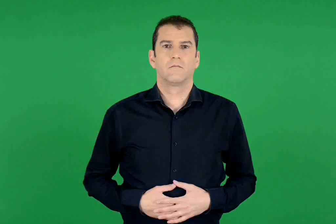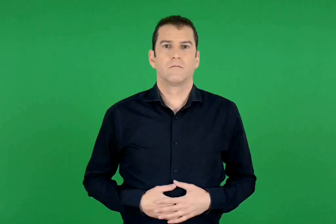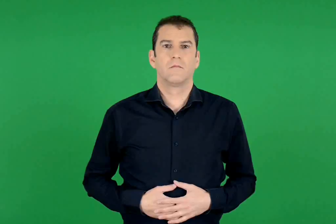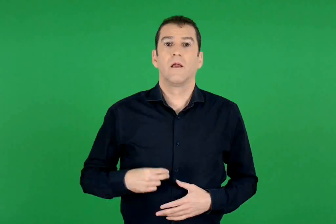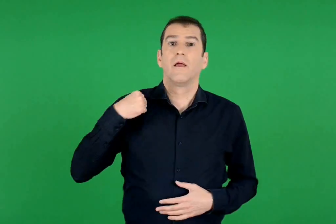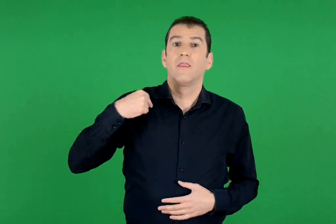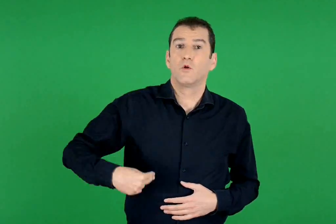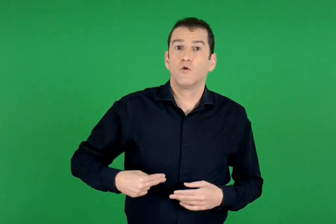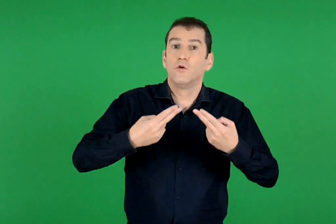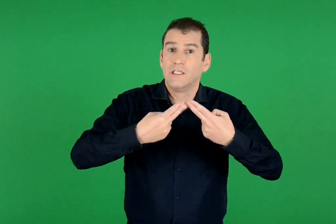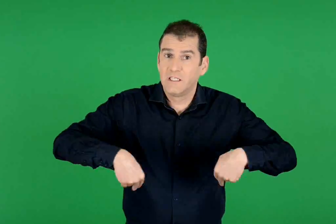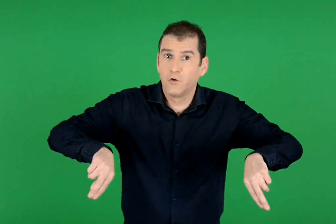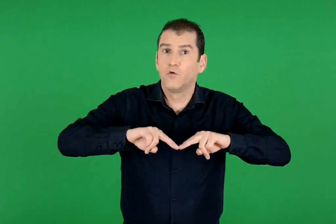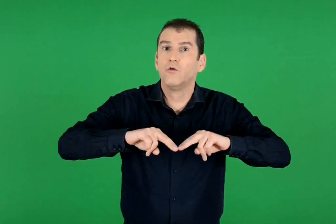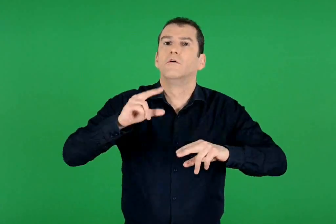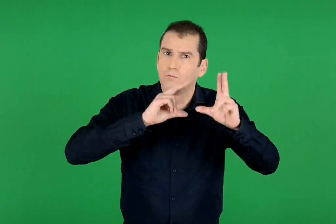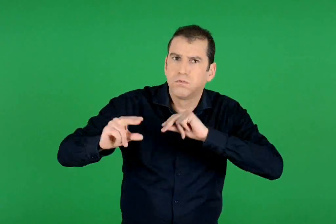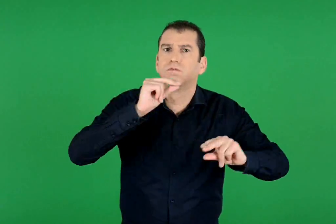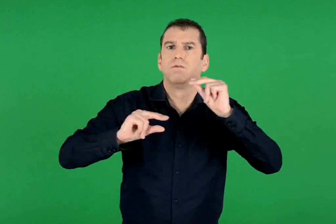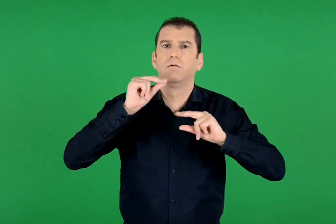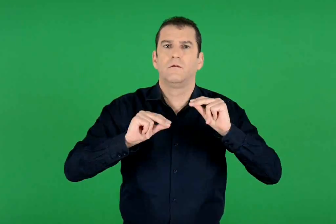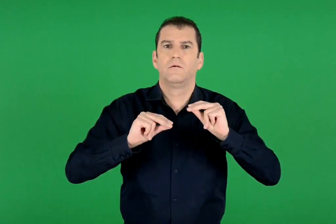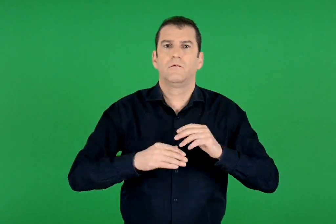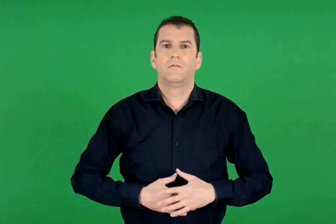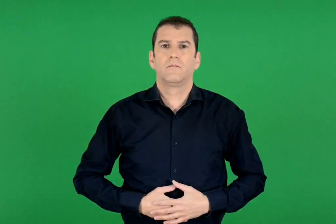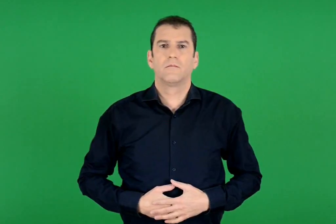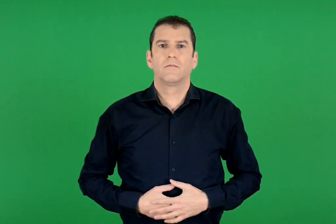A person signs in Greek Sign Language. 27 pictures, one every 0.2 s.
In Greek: συνεδρίαση δημοτικού συμβουλίου
